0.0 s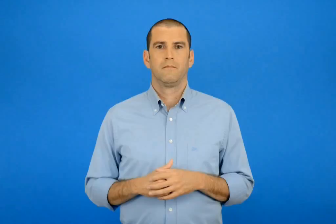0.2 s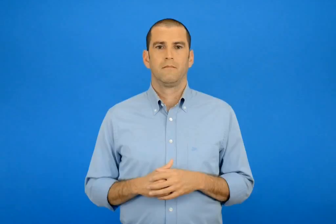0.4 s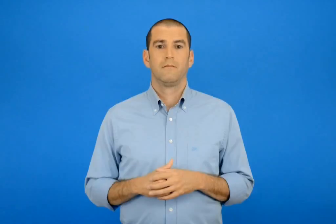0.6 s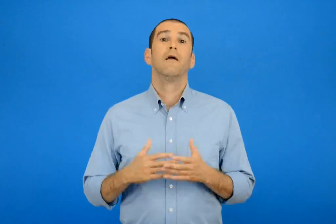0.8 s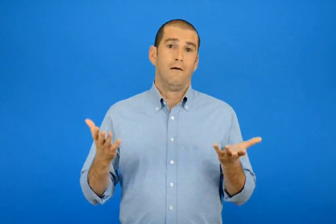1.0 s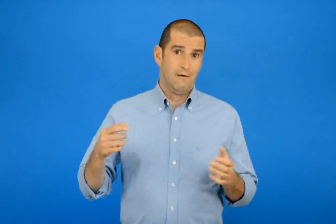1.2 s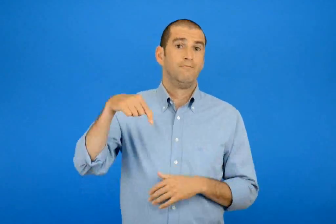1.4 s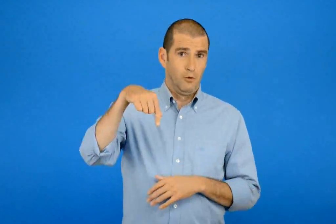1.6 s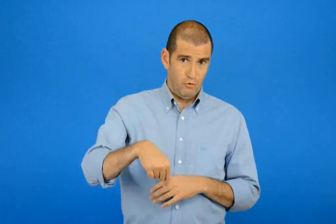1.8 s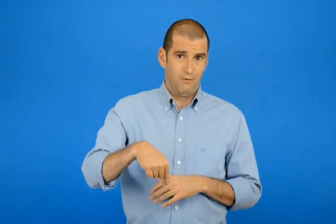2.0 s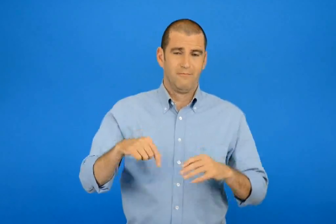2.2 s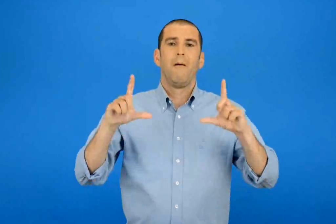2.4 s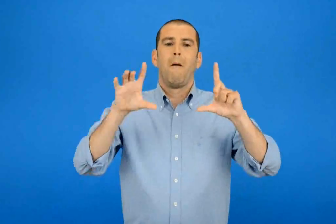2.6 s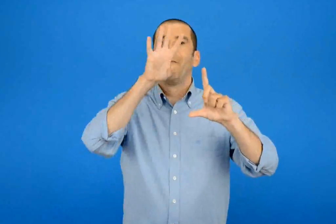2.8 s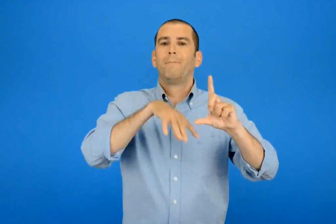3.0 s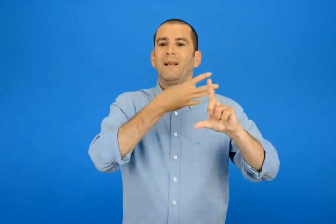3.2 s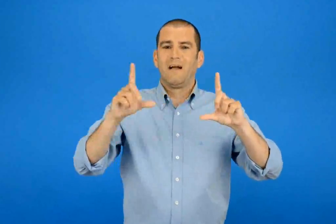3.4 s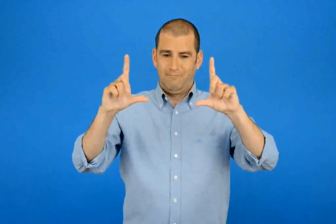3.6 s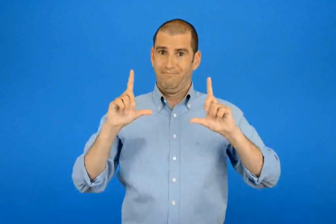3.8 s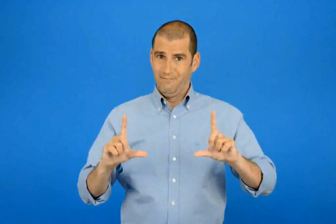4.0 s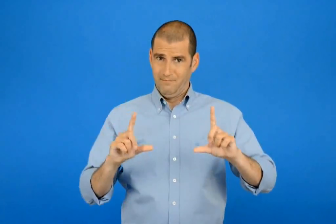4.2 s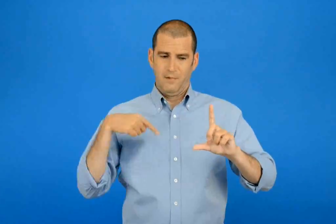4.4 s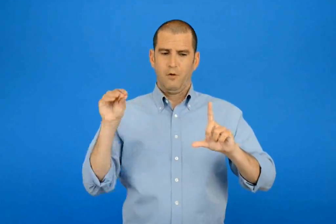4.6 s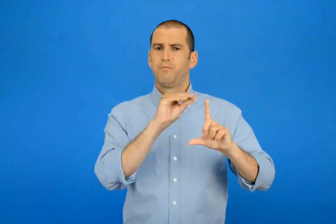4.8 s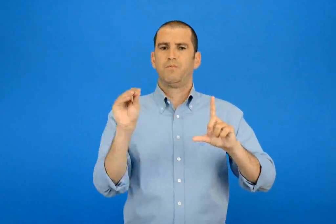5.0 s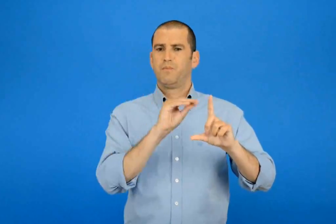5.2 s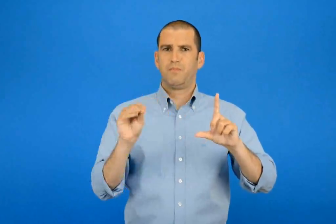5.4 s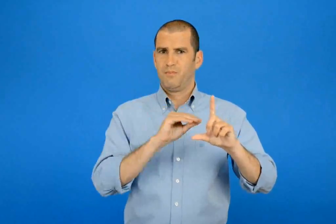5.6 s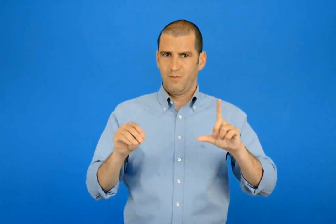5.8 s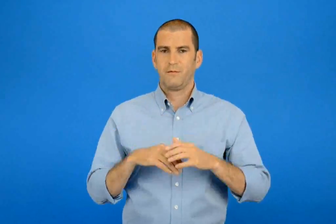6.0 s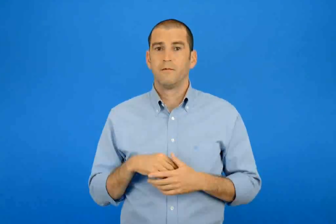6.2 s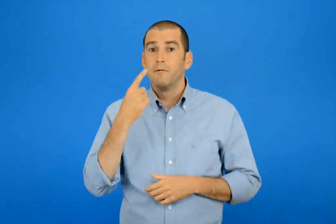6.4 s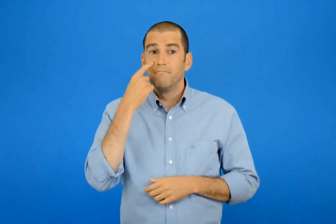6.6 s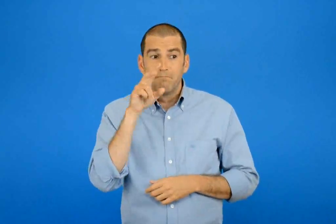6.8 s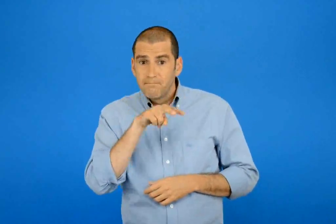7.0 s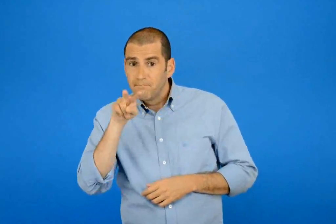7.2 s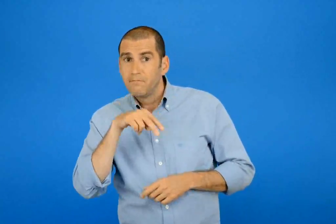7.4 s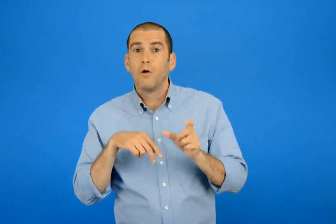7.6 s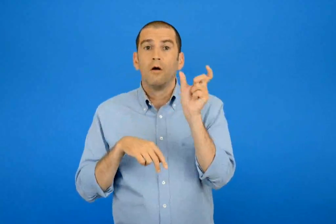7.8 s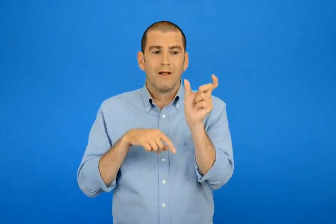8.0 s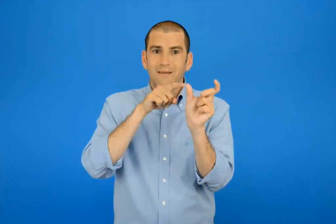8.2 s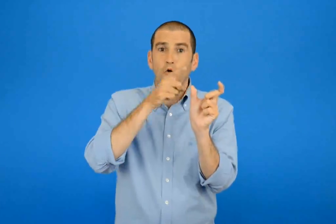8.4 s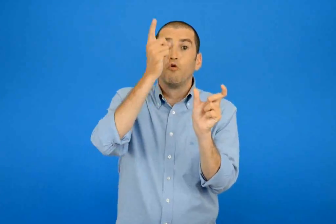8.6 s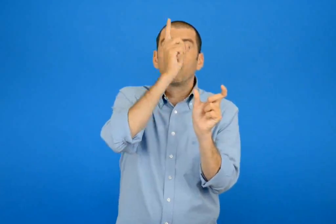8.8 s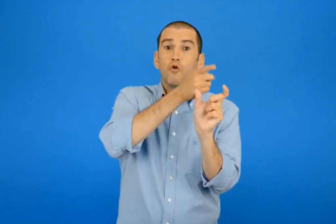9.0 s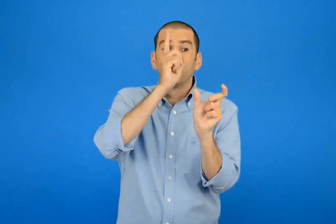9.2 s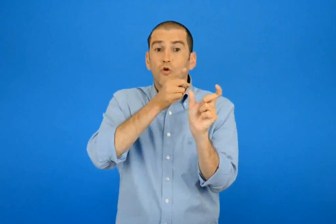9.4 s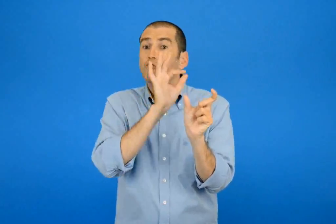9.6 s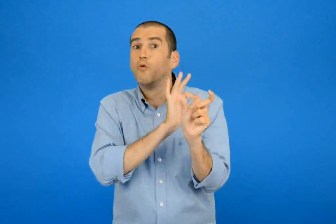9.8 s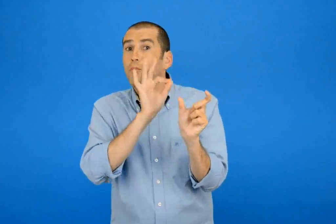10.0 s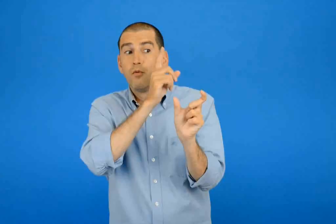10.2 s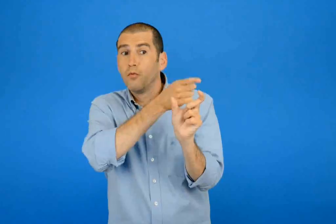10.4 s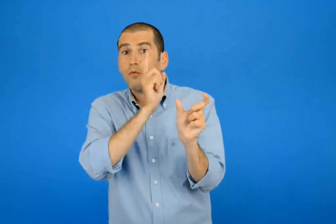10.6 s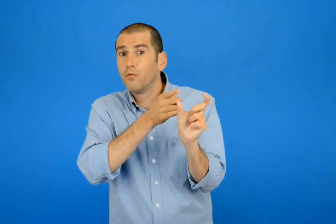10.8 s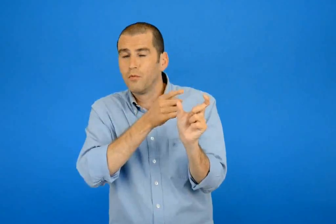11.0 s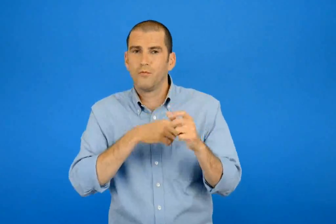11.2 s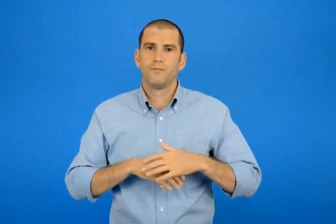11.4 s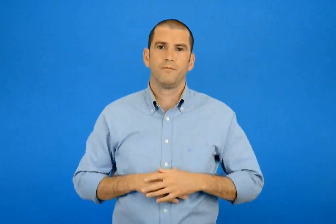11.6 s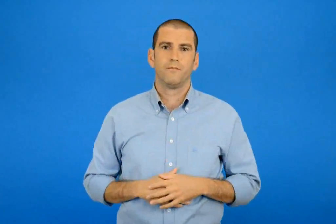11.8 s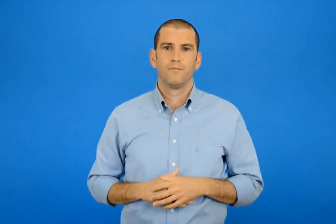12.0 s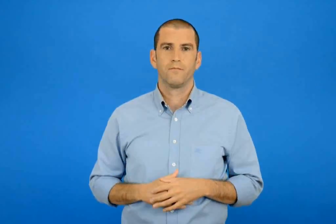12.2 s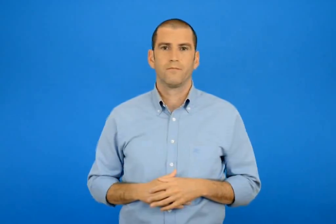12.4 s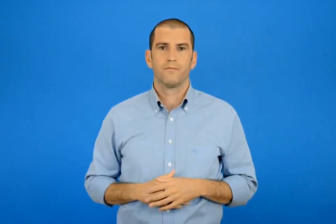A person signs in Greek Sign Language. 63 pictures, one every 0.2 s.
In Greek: έλα τώρα να συμπληρώσουμε τον παρακάτω πίνακα παρατήρησε που μπαίνει ο τόνος
